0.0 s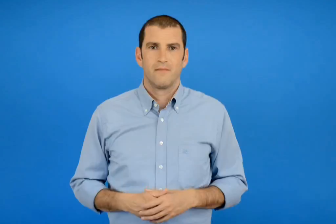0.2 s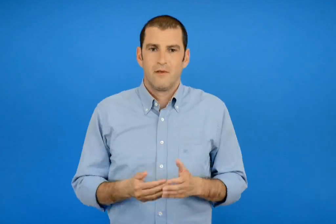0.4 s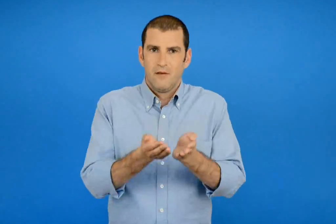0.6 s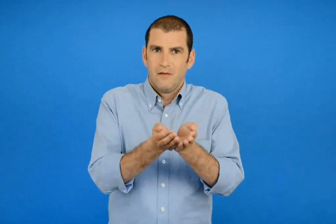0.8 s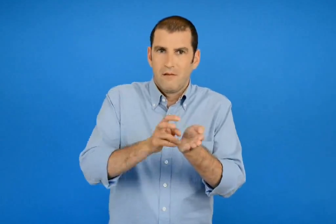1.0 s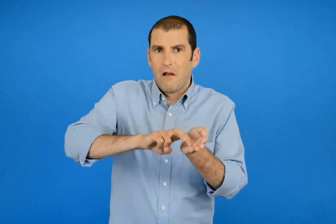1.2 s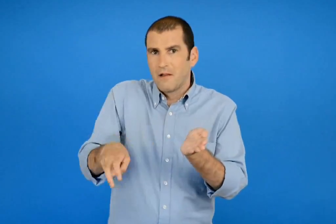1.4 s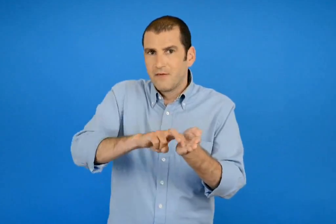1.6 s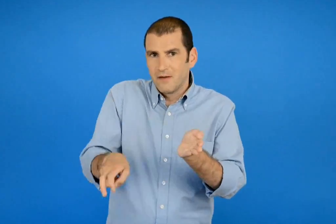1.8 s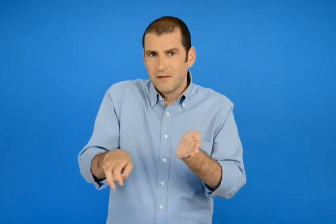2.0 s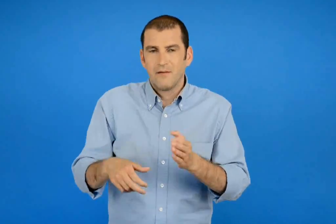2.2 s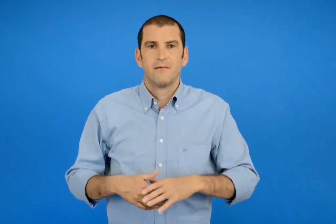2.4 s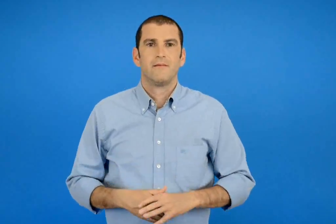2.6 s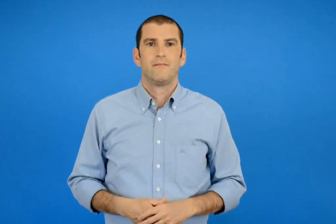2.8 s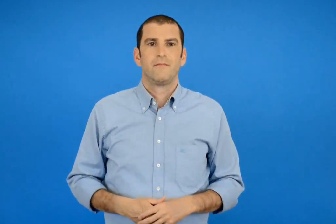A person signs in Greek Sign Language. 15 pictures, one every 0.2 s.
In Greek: κατέβηκαν
